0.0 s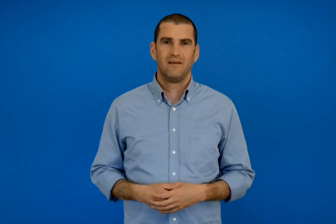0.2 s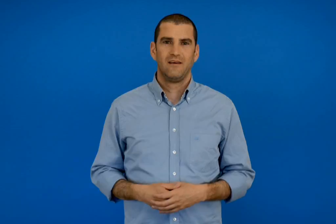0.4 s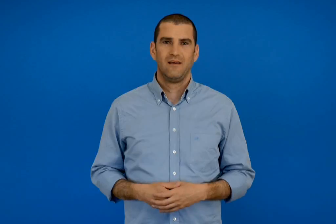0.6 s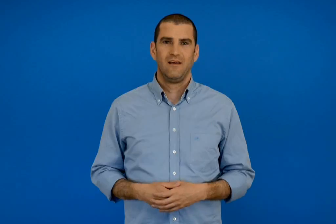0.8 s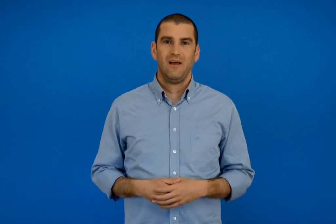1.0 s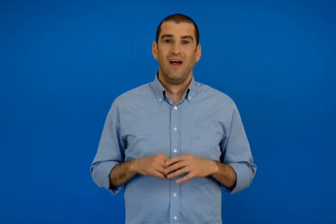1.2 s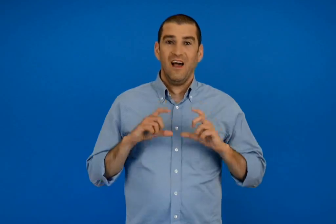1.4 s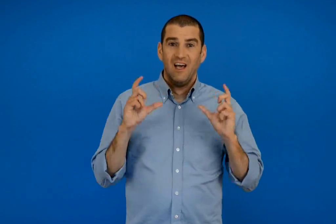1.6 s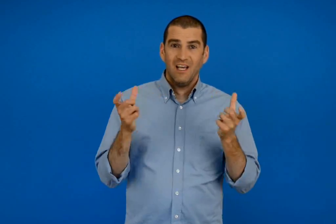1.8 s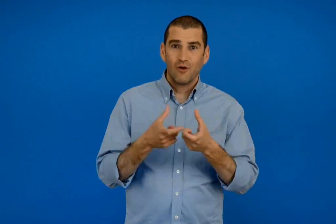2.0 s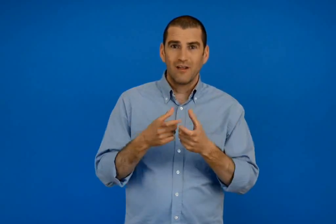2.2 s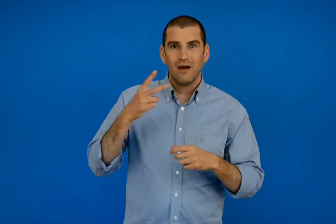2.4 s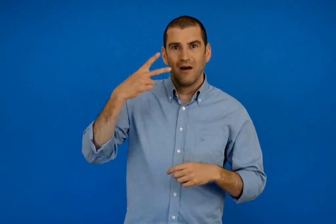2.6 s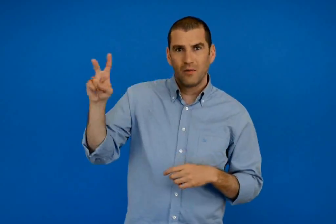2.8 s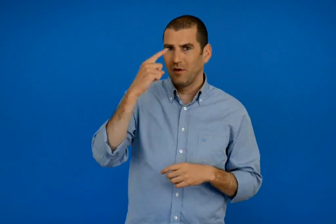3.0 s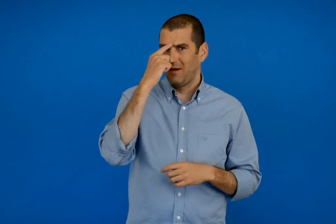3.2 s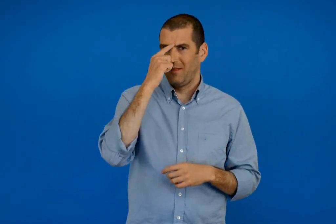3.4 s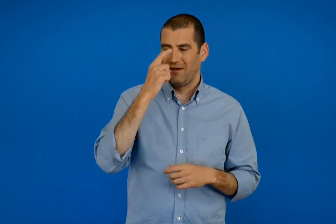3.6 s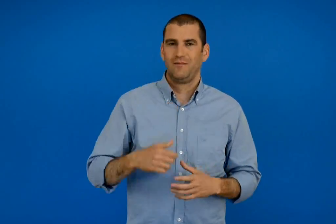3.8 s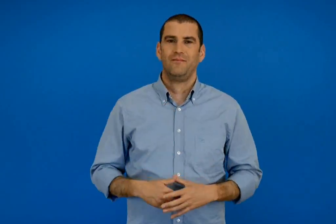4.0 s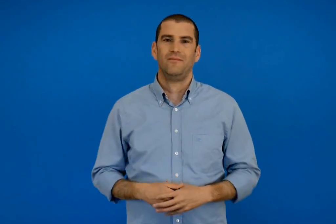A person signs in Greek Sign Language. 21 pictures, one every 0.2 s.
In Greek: οικογένεια ινδών
